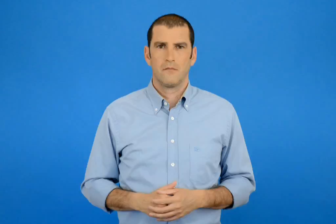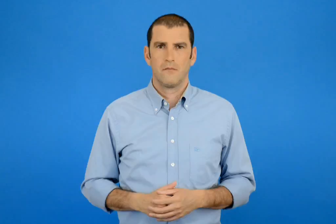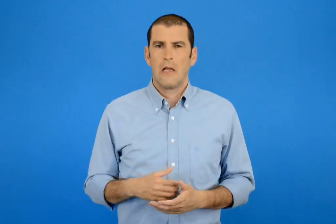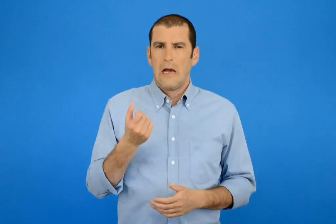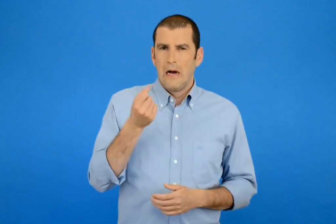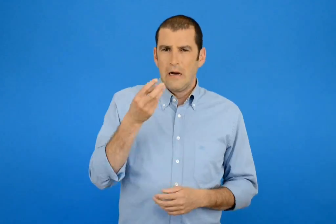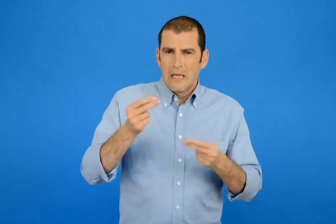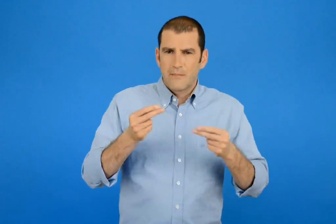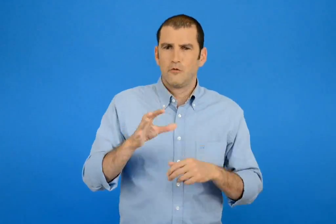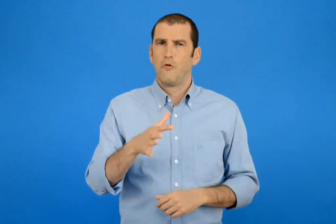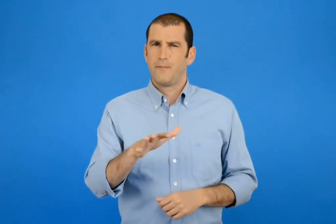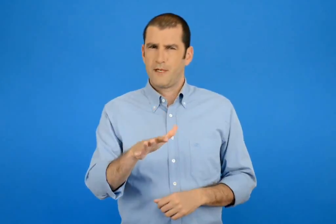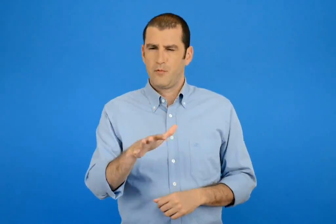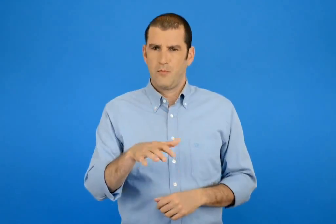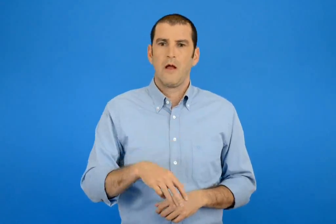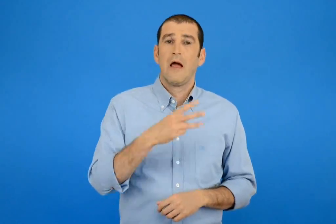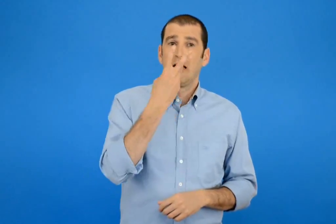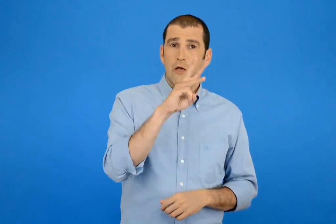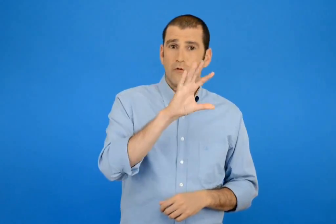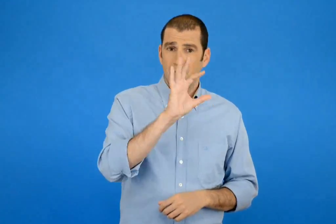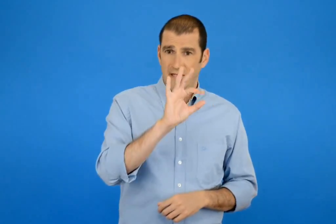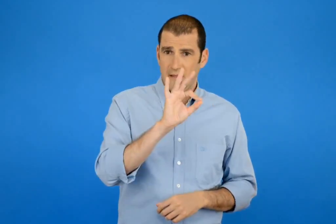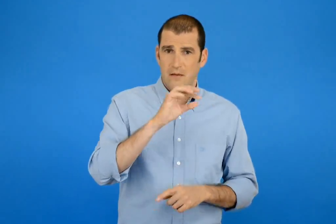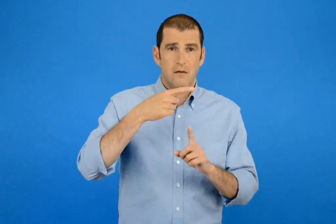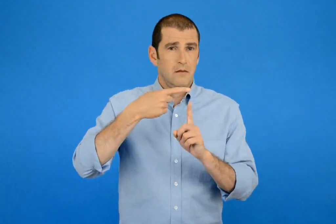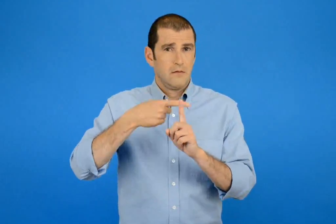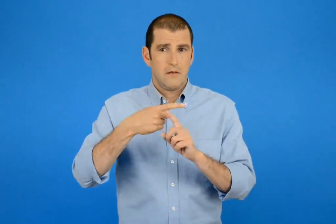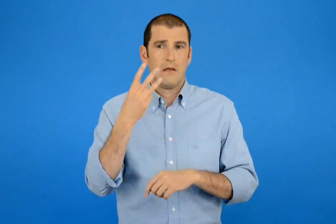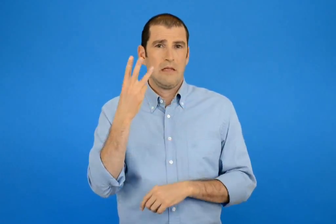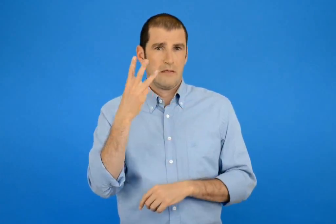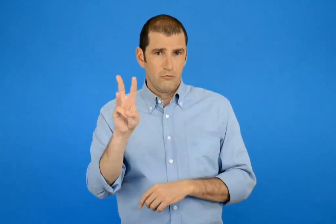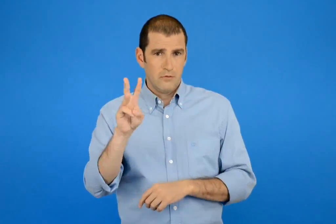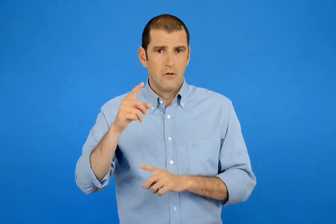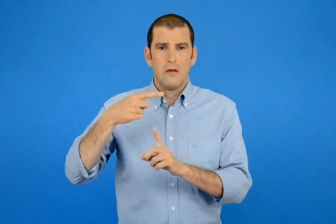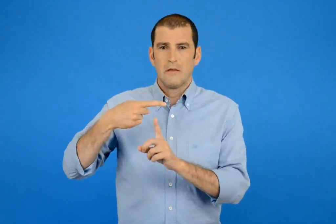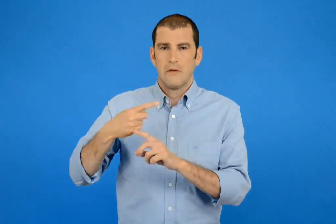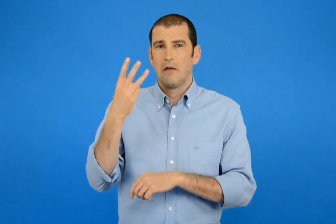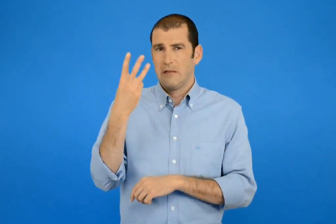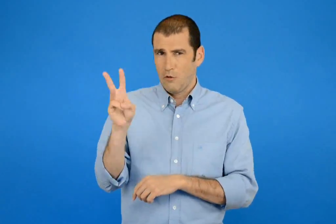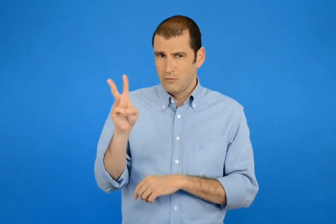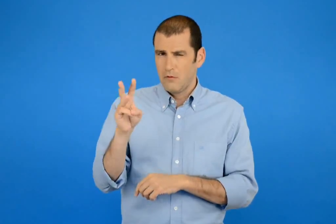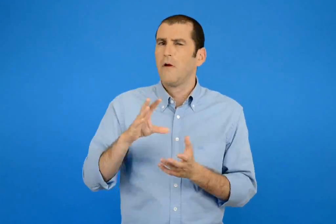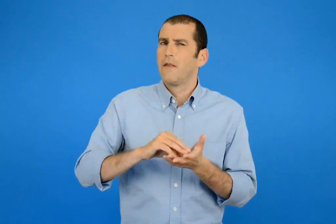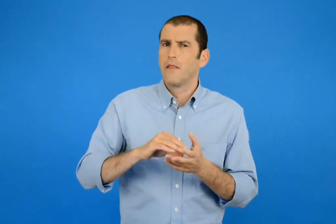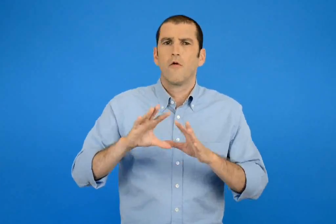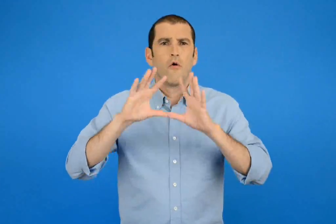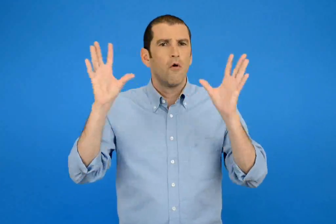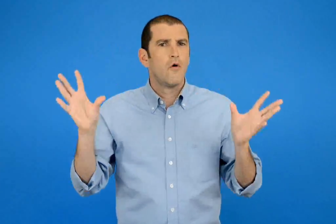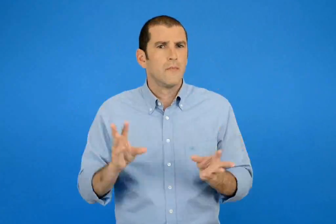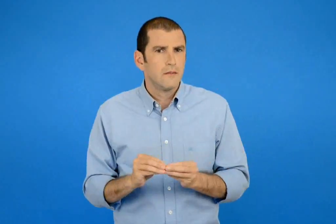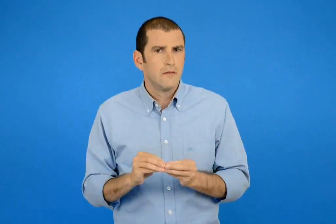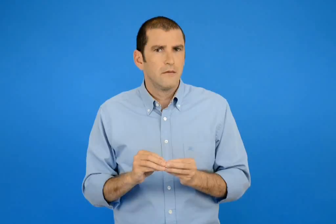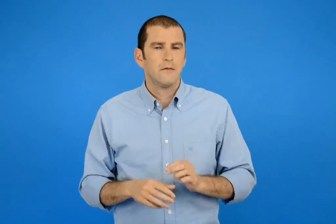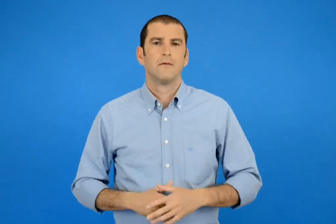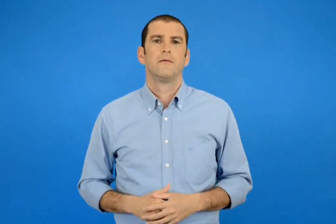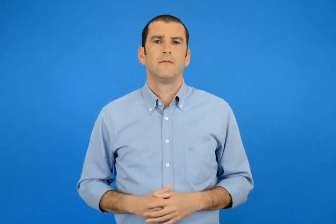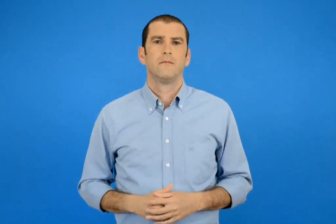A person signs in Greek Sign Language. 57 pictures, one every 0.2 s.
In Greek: υπολογίζω περίπου 350 + 300 + 300 δηλαδή συνολικά
